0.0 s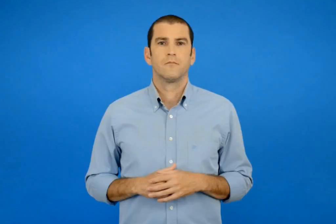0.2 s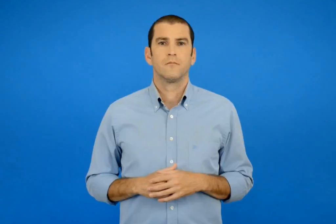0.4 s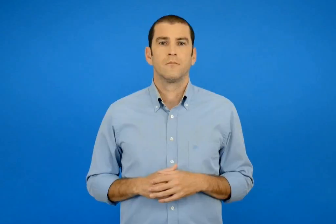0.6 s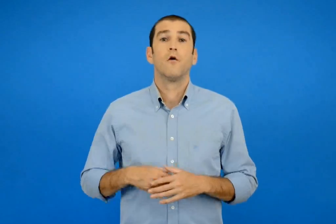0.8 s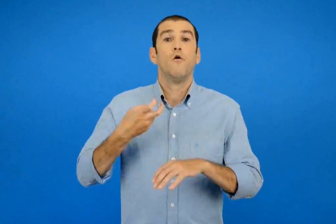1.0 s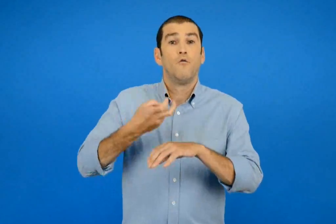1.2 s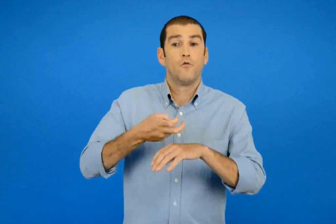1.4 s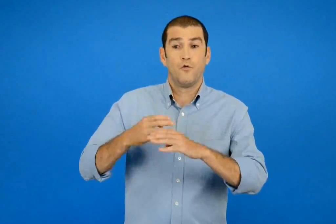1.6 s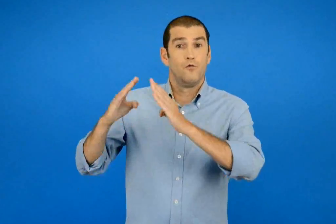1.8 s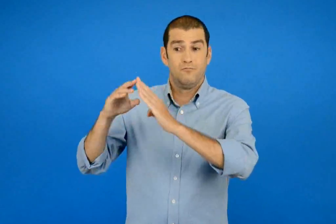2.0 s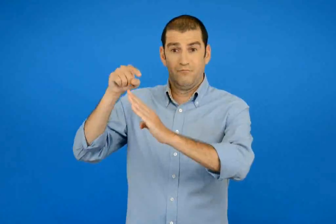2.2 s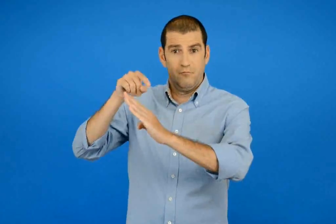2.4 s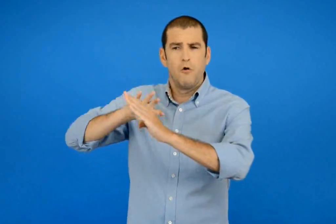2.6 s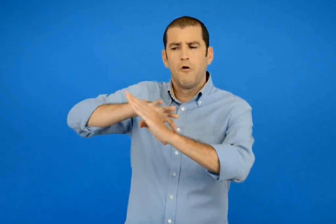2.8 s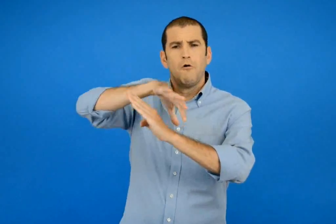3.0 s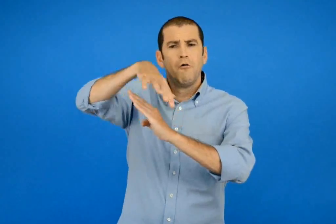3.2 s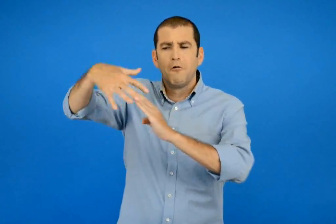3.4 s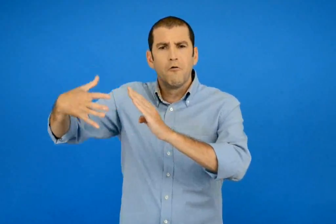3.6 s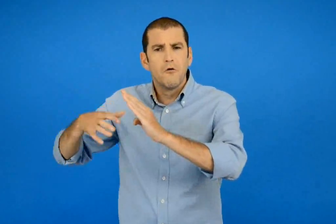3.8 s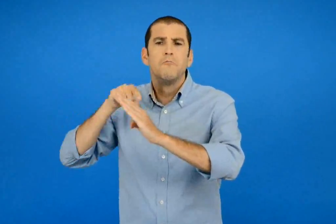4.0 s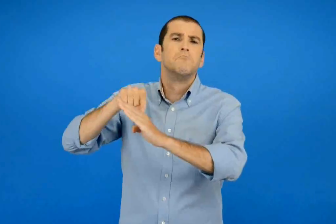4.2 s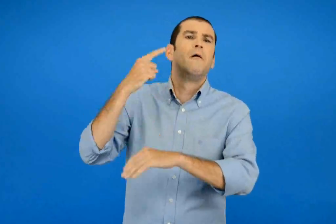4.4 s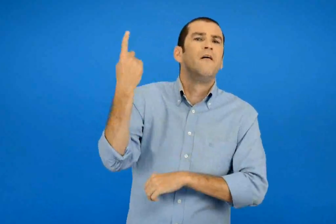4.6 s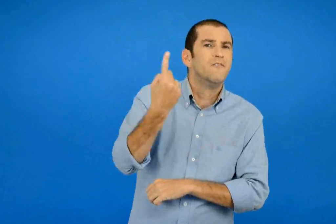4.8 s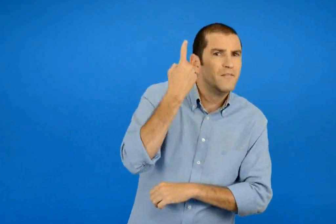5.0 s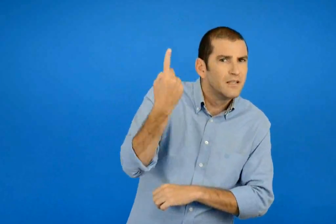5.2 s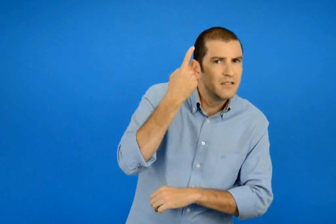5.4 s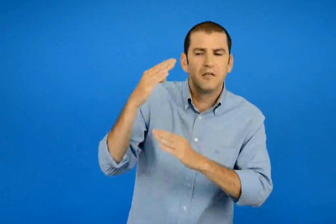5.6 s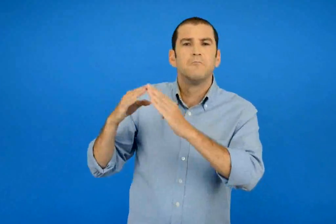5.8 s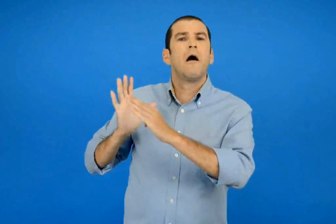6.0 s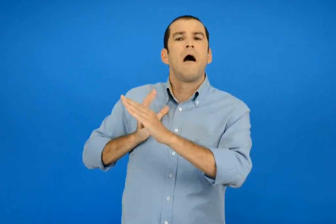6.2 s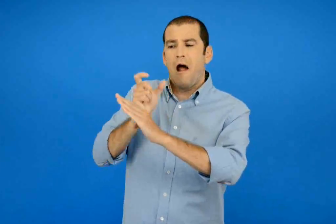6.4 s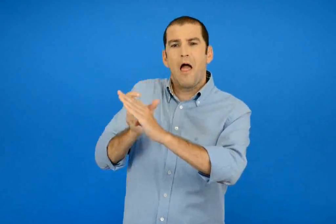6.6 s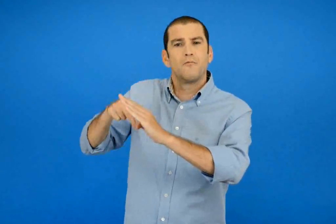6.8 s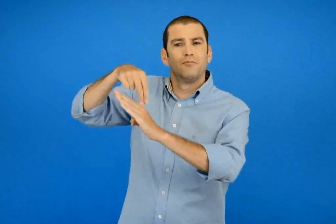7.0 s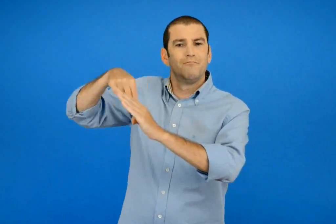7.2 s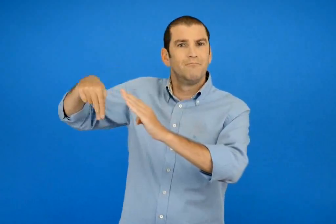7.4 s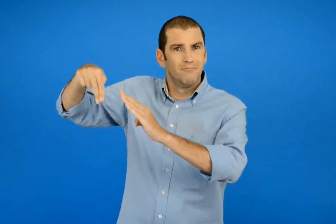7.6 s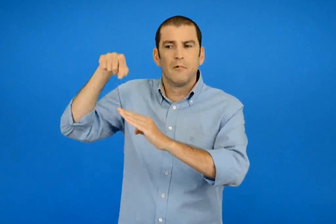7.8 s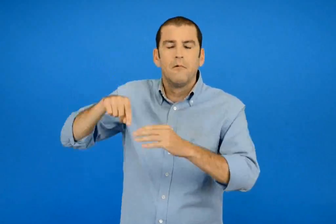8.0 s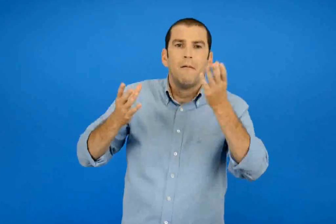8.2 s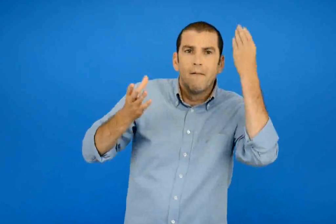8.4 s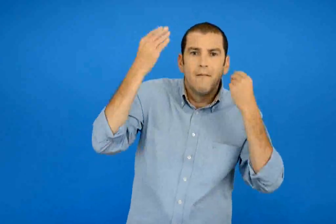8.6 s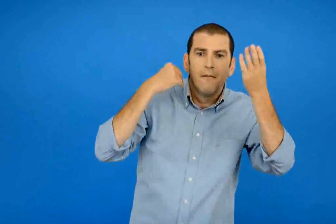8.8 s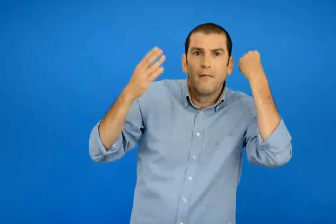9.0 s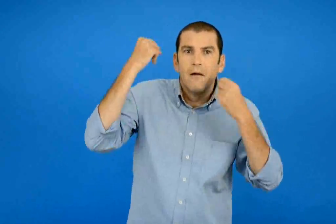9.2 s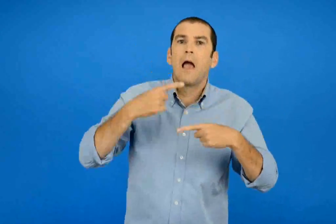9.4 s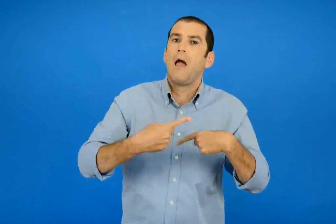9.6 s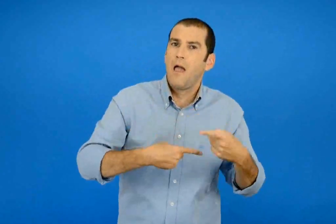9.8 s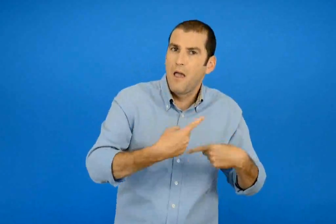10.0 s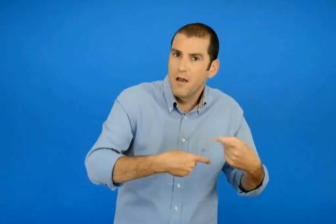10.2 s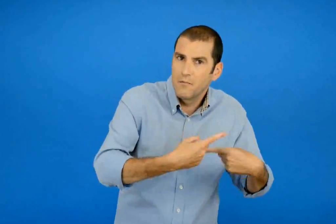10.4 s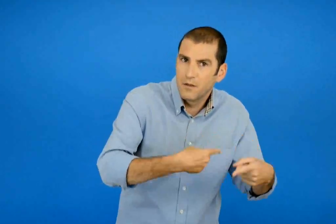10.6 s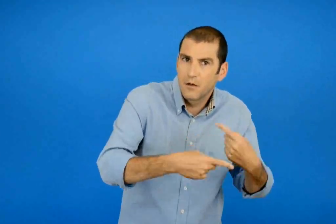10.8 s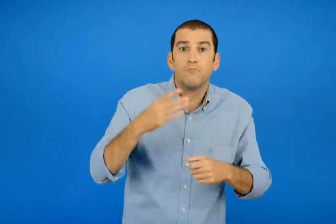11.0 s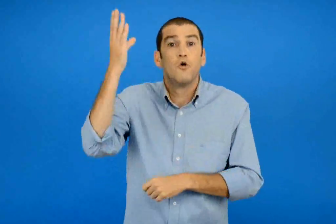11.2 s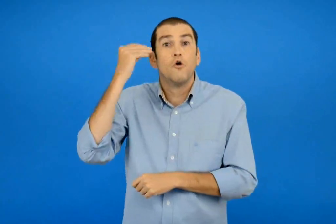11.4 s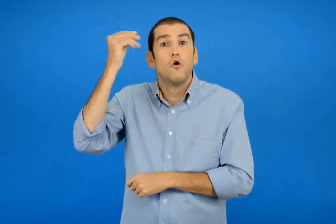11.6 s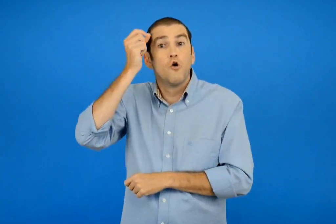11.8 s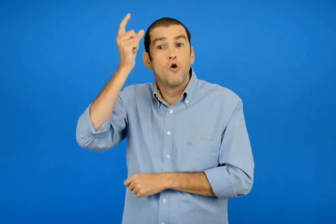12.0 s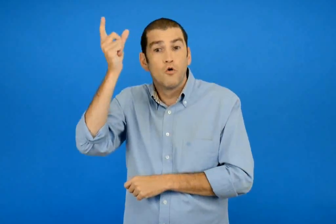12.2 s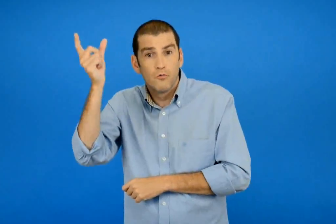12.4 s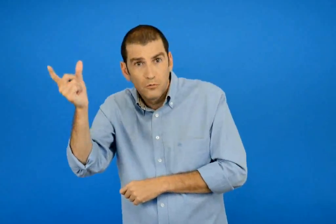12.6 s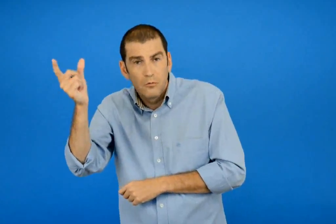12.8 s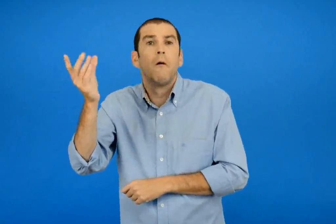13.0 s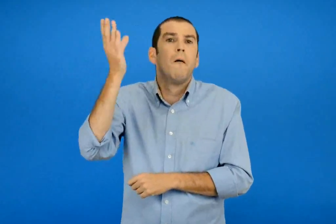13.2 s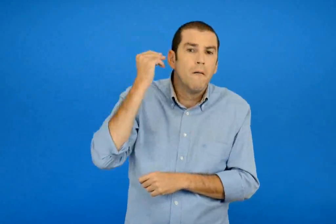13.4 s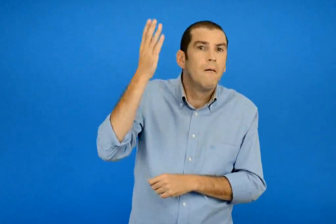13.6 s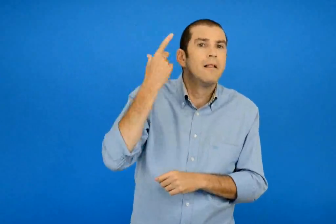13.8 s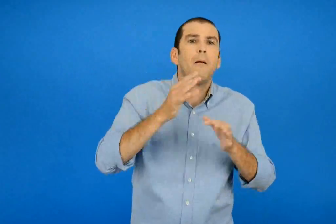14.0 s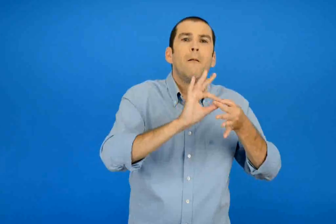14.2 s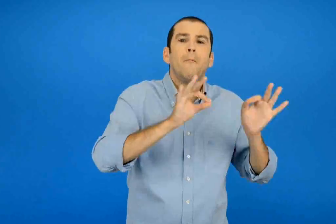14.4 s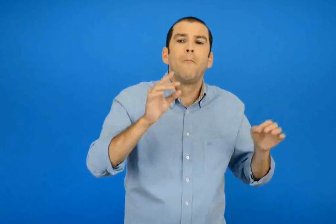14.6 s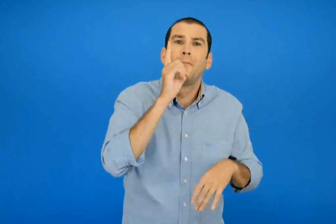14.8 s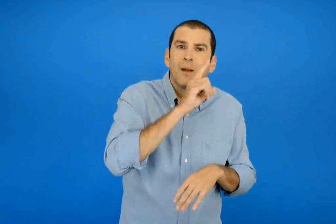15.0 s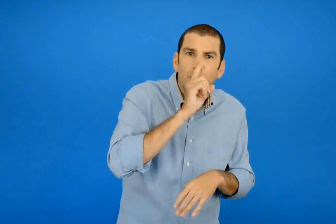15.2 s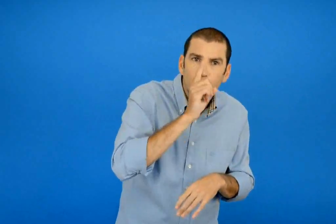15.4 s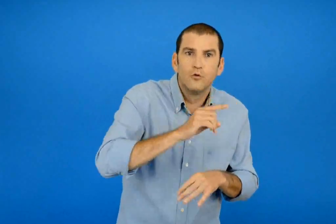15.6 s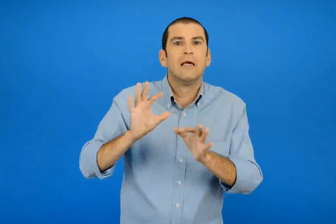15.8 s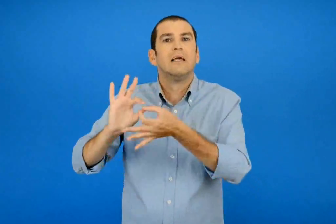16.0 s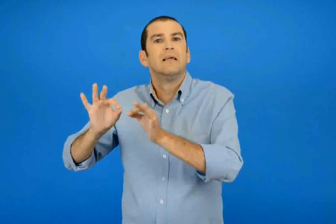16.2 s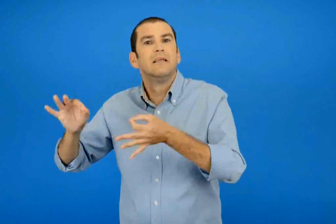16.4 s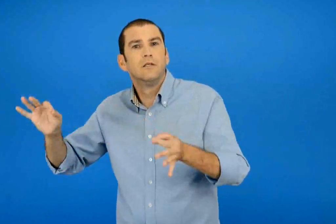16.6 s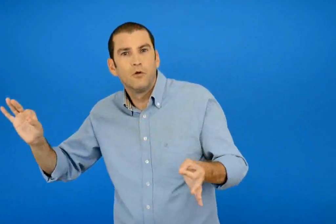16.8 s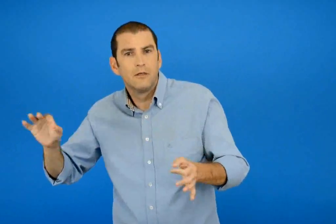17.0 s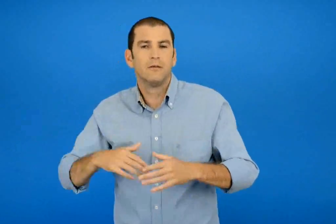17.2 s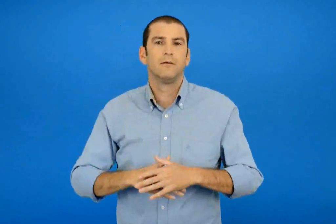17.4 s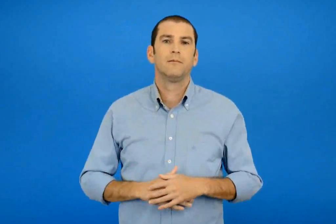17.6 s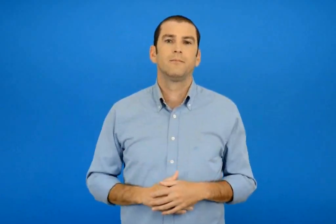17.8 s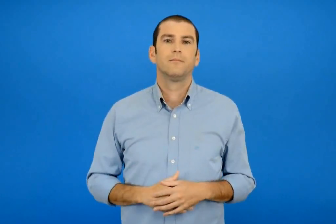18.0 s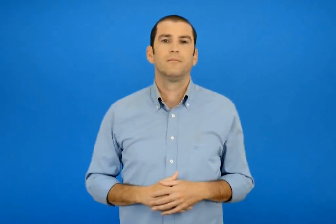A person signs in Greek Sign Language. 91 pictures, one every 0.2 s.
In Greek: από τον κόσμο του βουνού από τη φύση και τους ανθρώπους του αποκτούν εμπειρίες και γνώσεις και μαθαίνουν μύθους και ιστορίες
